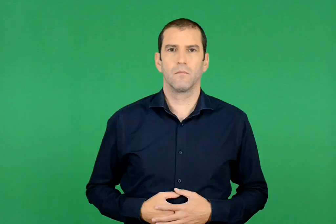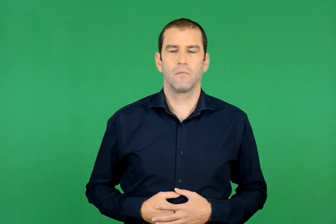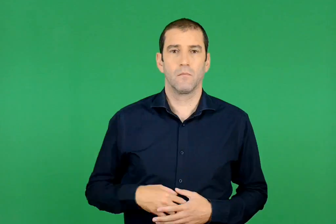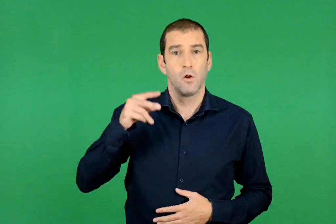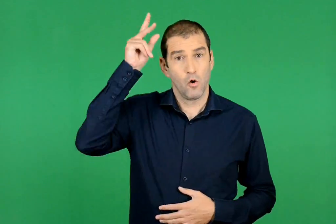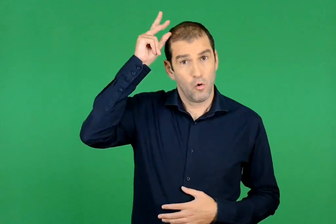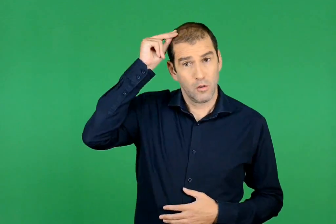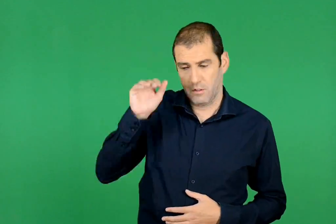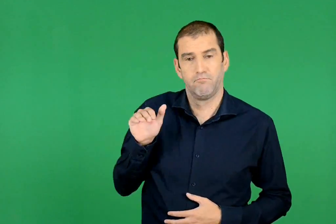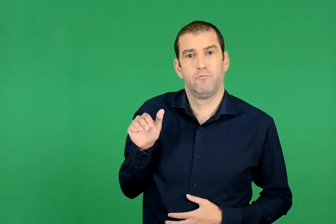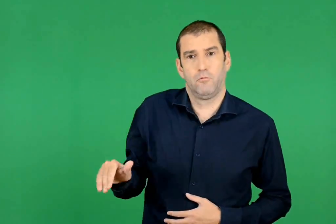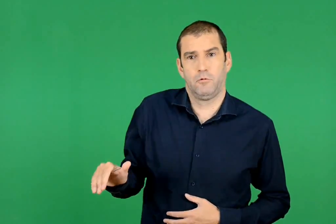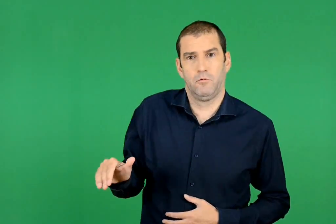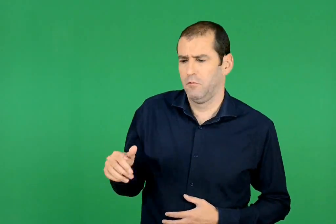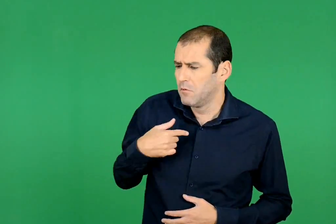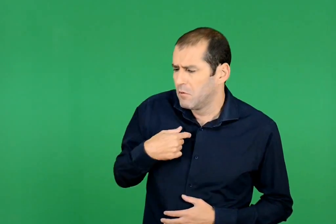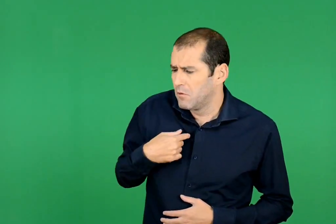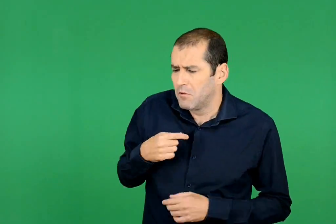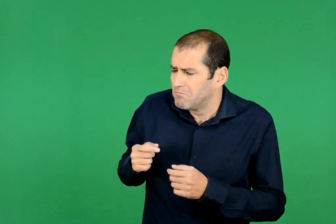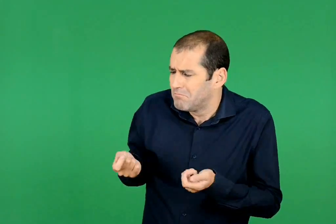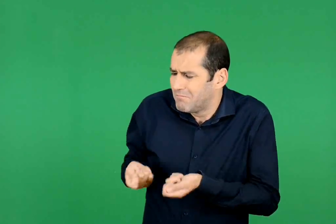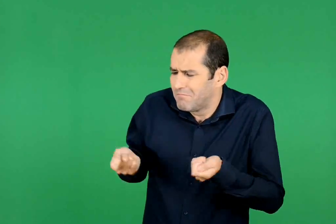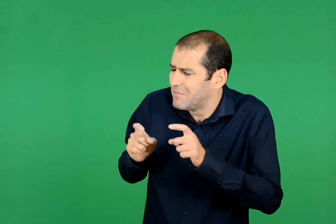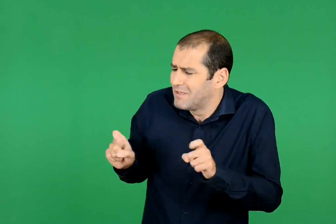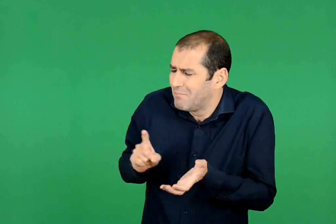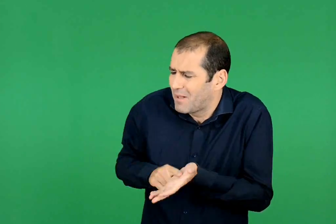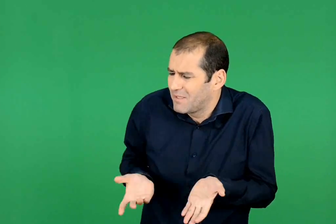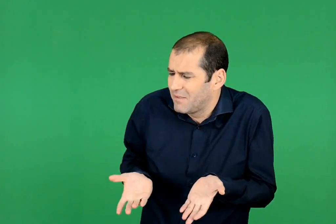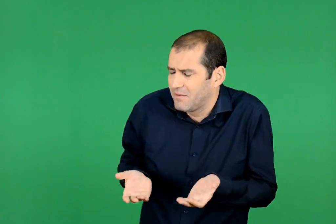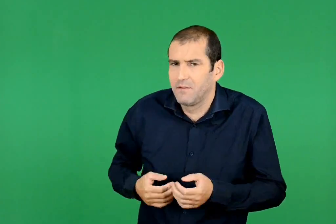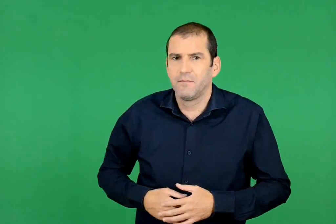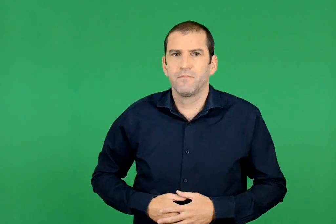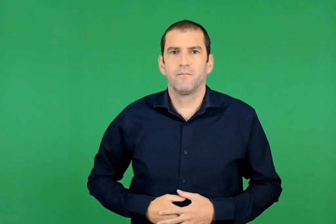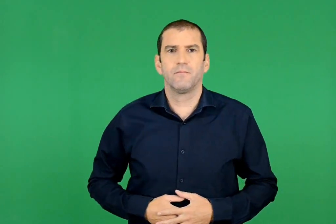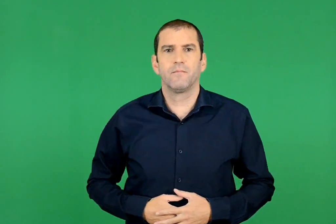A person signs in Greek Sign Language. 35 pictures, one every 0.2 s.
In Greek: τι πρέπει να κάνω ; ρώτησε η λουκία
